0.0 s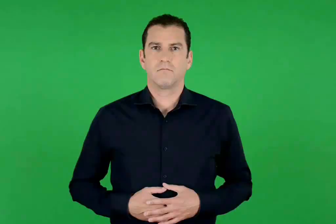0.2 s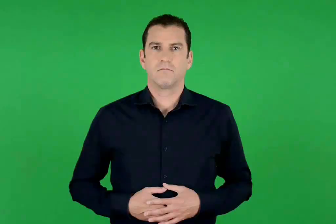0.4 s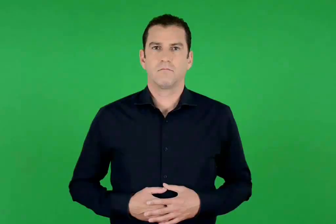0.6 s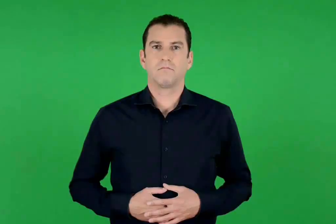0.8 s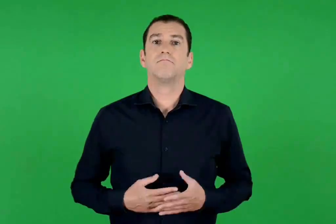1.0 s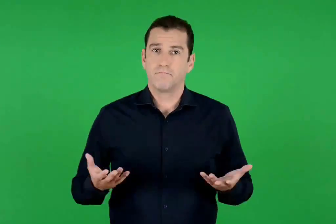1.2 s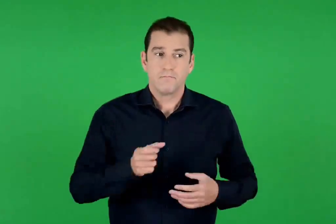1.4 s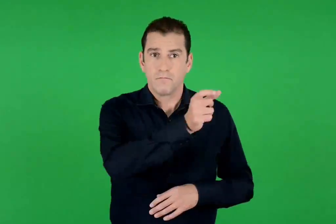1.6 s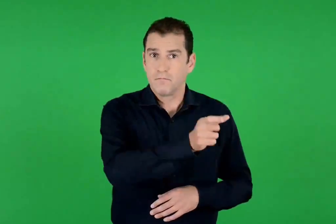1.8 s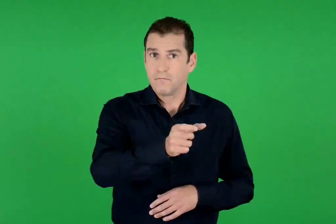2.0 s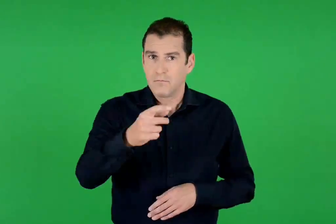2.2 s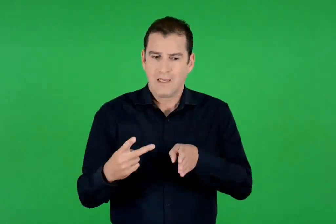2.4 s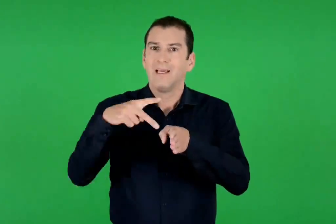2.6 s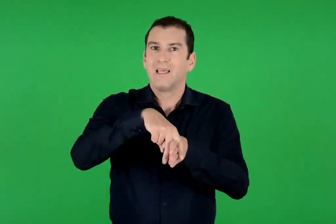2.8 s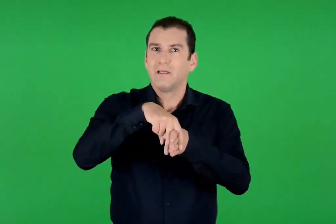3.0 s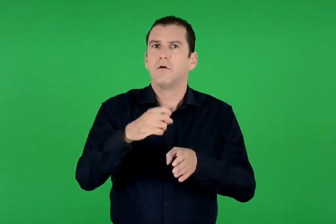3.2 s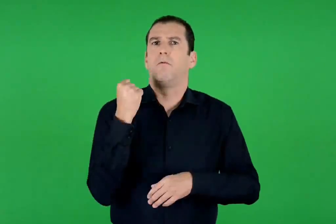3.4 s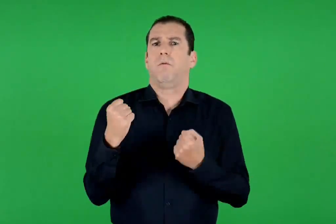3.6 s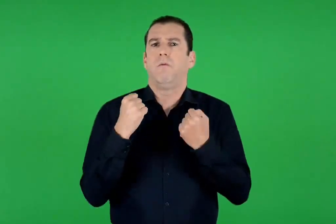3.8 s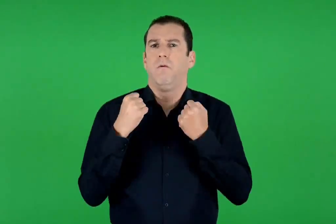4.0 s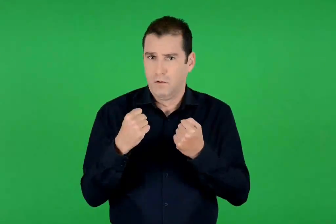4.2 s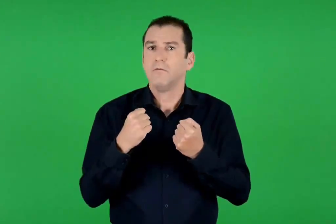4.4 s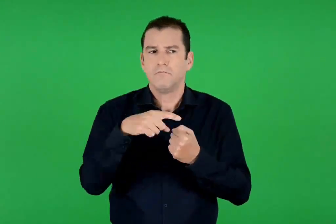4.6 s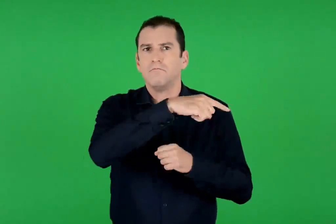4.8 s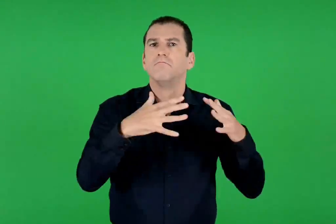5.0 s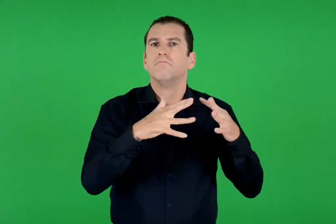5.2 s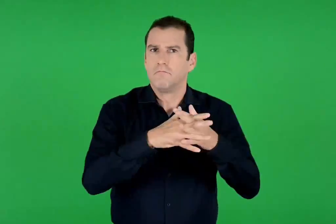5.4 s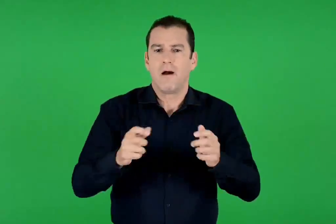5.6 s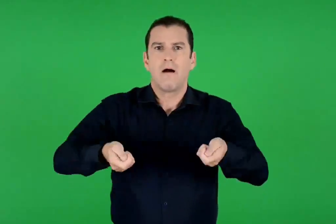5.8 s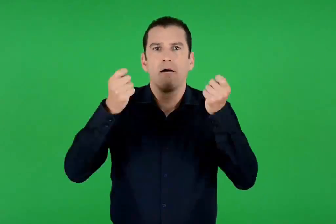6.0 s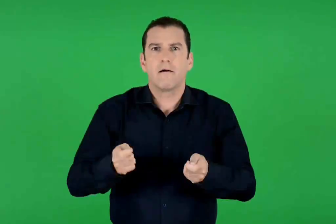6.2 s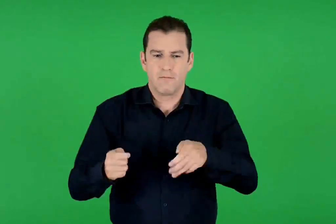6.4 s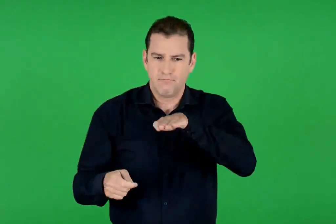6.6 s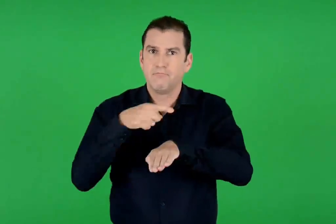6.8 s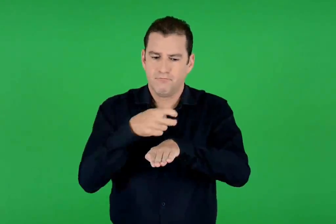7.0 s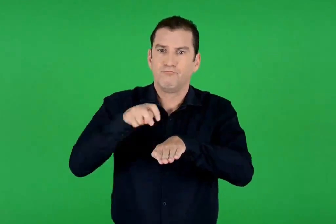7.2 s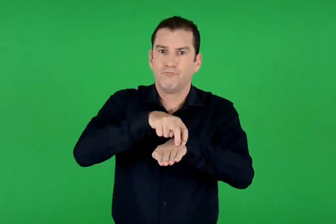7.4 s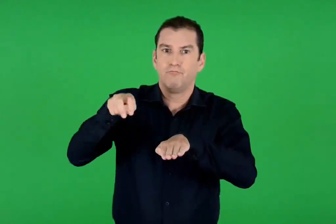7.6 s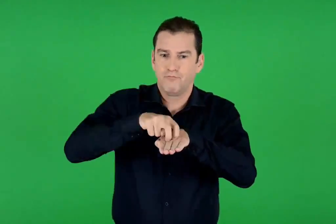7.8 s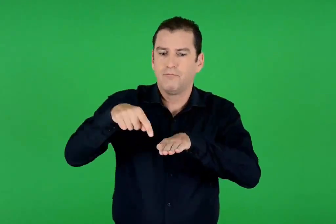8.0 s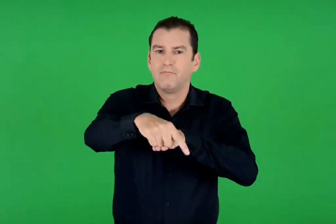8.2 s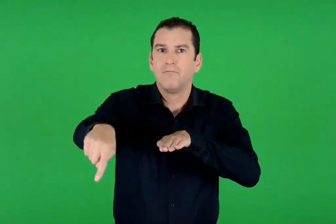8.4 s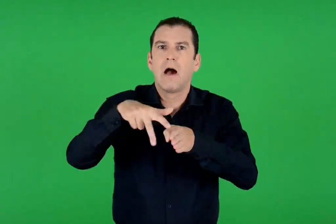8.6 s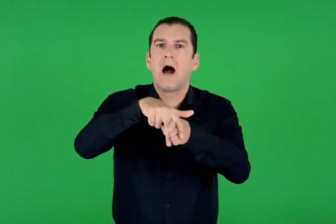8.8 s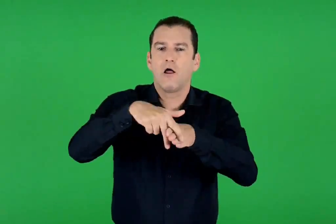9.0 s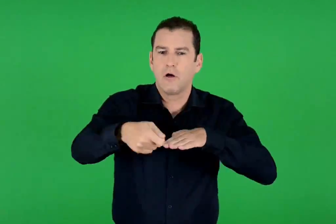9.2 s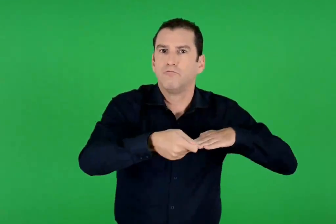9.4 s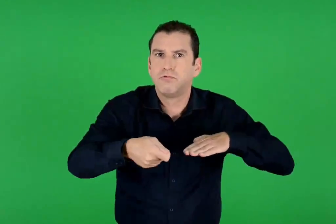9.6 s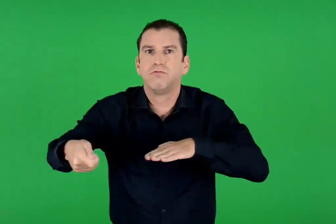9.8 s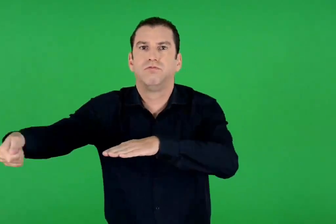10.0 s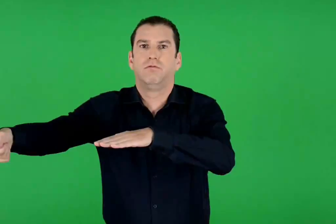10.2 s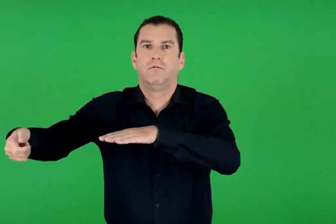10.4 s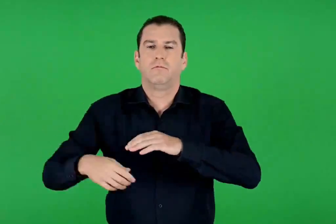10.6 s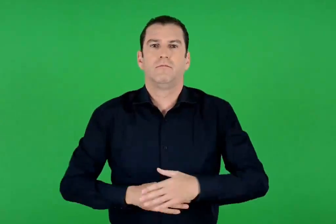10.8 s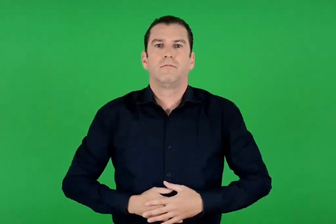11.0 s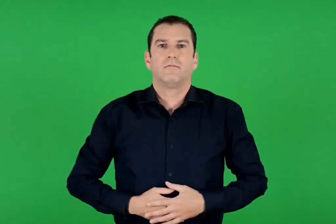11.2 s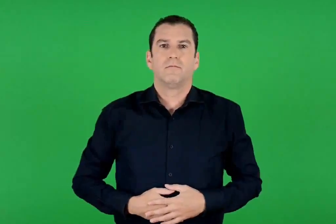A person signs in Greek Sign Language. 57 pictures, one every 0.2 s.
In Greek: ήταν σπουδαίοι ιππείς και πολεμούσαν πάνω σε άρματα που τα έσερναν άλογα
